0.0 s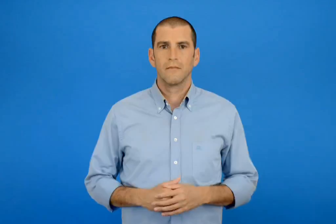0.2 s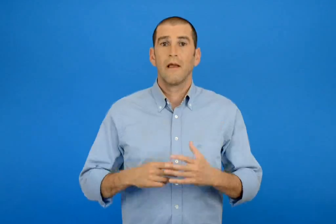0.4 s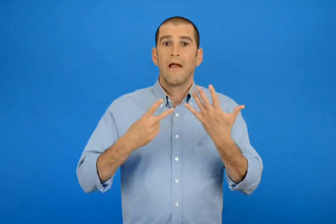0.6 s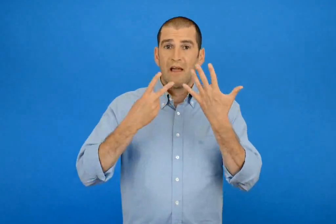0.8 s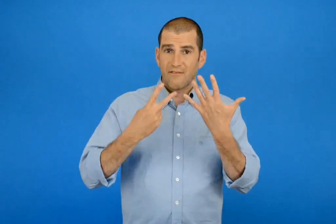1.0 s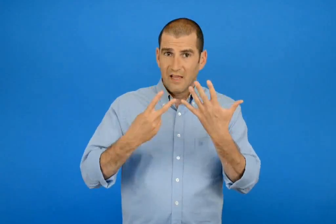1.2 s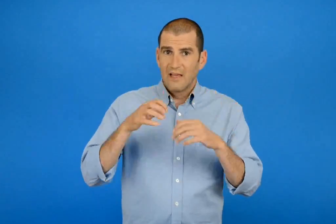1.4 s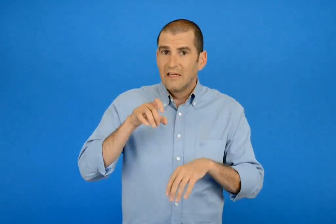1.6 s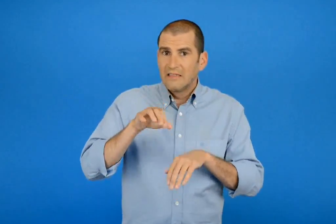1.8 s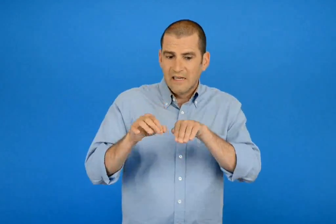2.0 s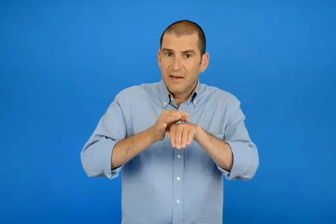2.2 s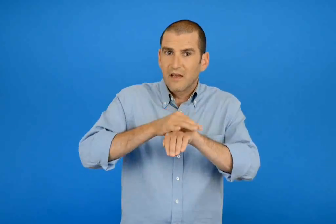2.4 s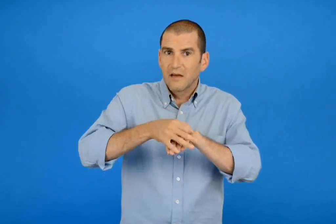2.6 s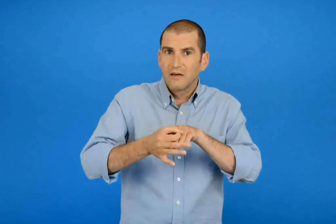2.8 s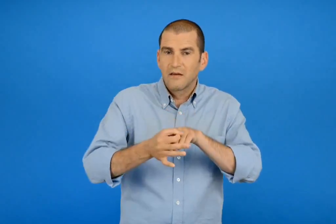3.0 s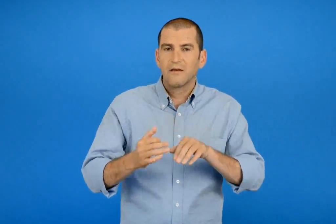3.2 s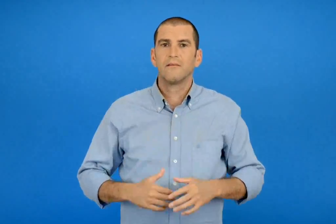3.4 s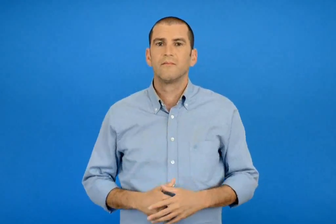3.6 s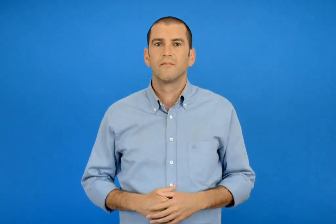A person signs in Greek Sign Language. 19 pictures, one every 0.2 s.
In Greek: τα 7 σκαθάρια ;
